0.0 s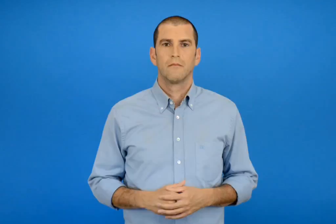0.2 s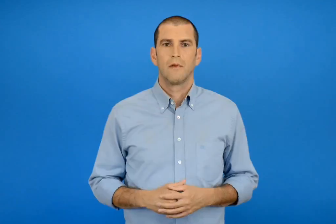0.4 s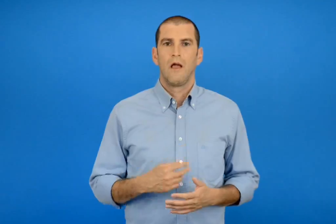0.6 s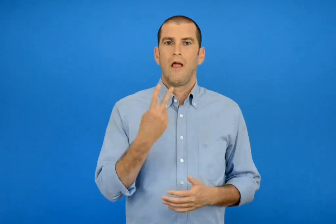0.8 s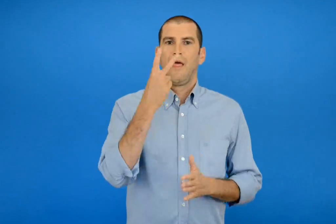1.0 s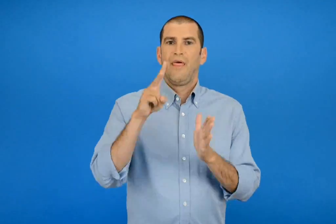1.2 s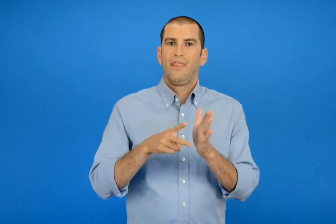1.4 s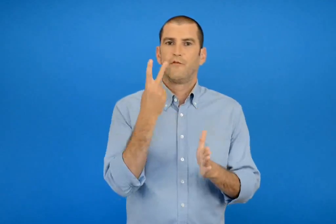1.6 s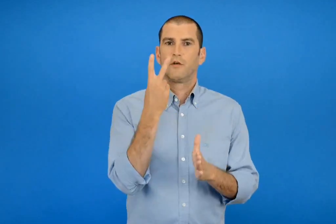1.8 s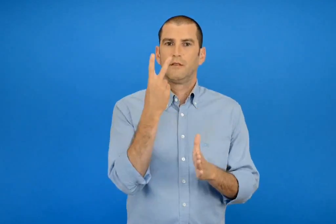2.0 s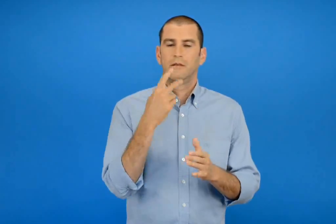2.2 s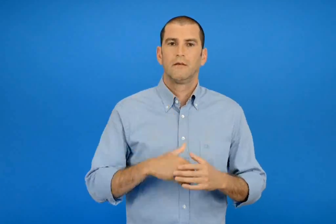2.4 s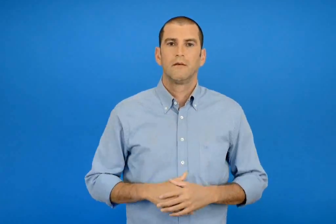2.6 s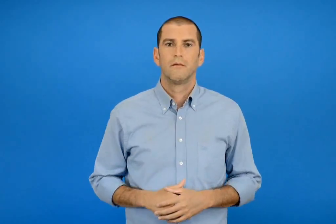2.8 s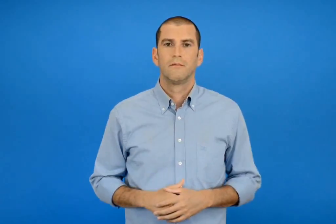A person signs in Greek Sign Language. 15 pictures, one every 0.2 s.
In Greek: 2 φορές
